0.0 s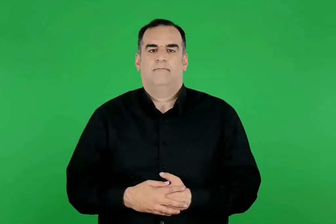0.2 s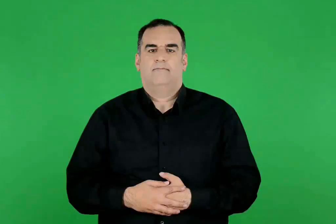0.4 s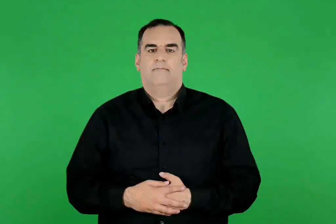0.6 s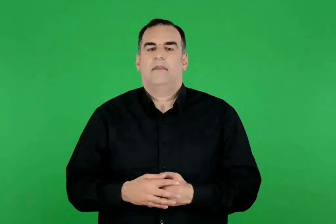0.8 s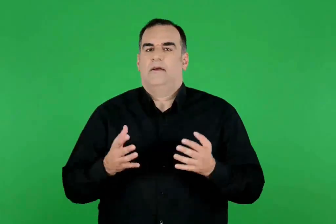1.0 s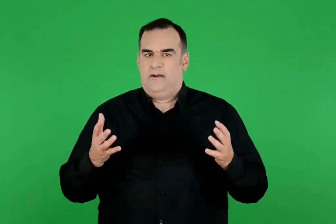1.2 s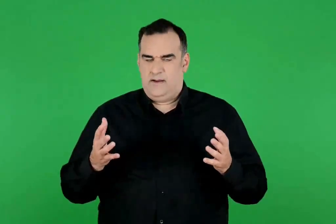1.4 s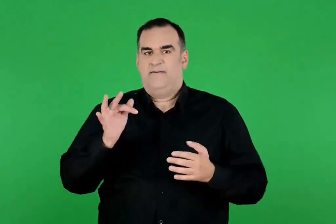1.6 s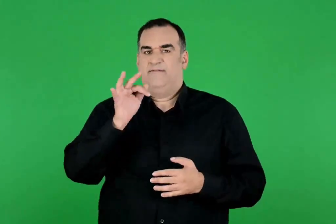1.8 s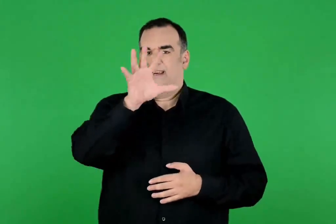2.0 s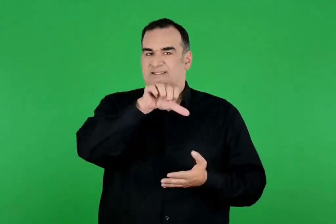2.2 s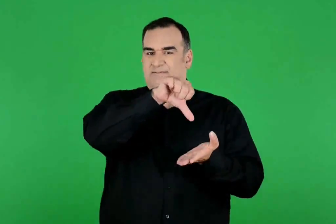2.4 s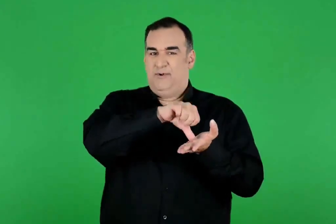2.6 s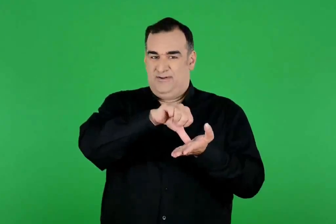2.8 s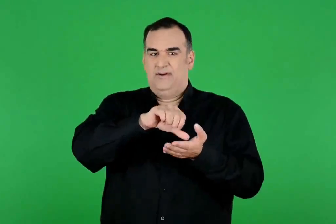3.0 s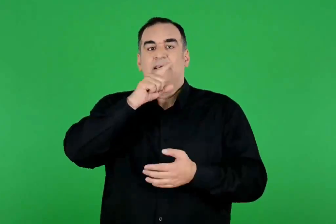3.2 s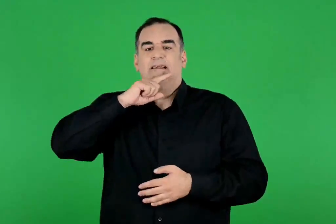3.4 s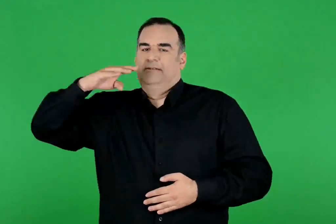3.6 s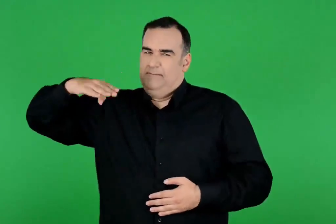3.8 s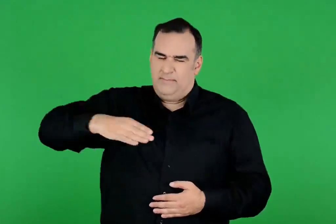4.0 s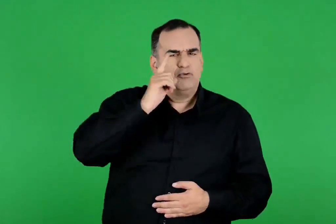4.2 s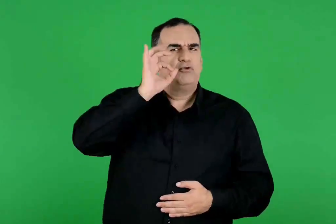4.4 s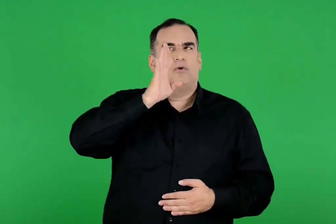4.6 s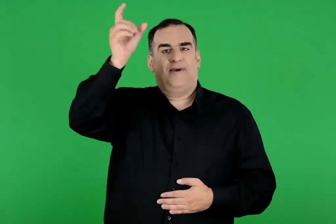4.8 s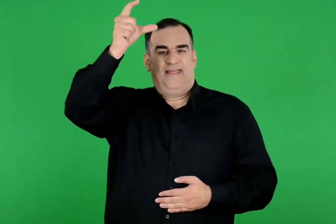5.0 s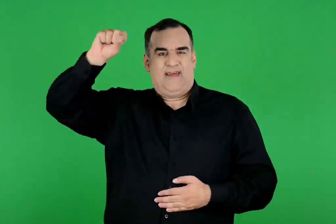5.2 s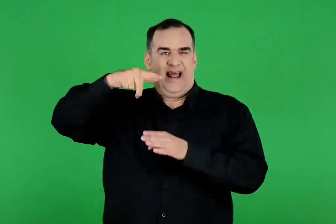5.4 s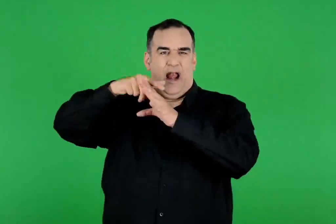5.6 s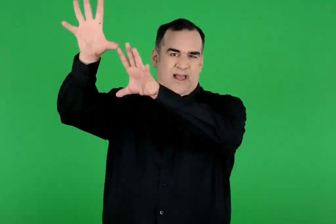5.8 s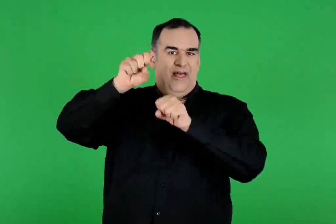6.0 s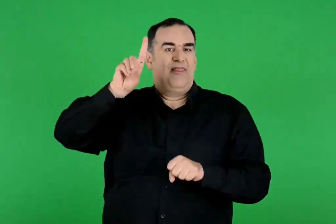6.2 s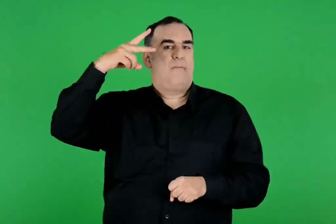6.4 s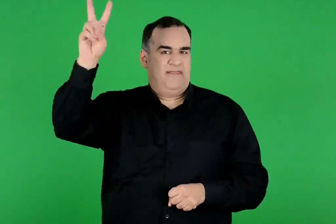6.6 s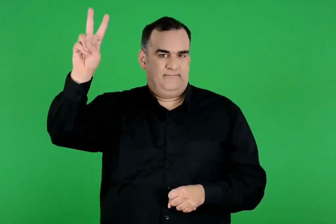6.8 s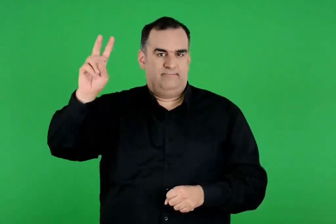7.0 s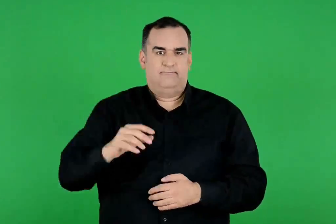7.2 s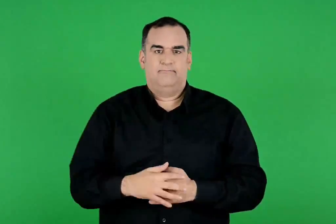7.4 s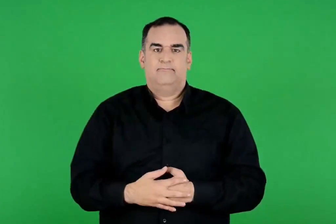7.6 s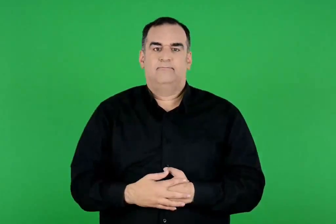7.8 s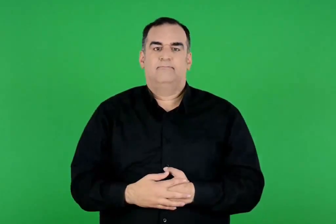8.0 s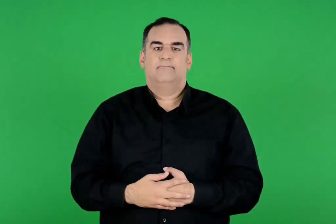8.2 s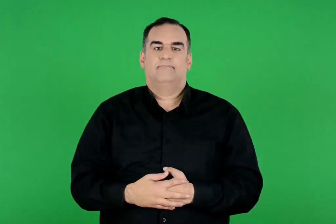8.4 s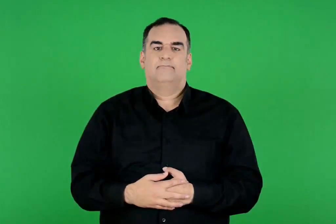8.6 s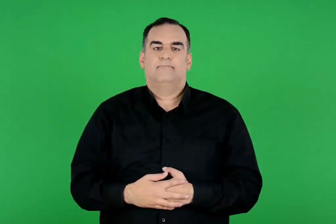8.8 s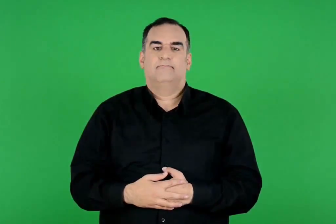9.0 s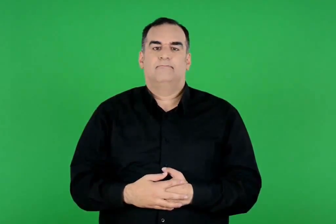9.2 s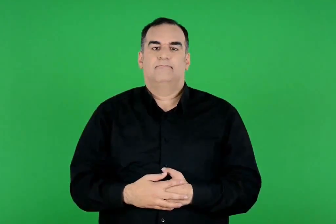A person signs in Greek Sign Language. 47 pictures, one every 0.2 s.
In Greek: τότε πέρασε από τις φερές ο ηρακλής , που πήγαινε στη θράκη , για να φέρει τα άλογα του διομήδη
